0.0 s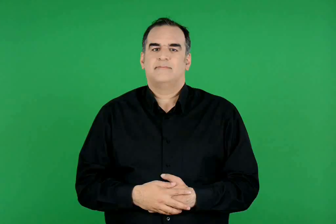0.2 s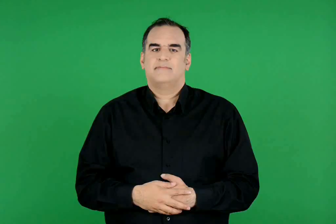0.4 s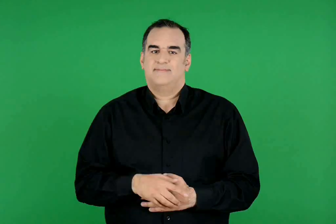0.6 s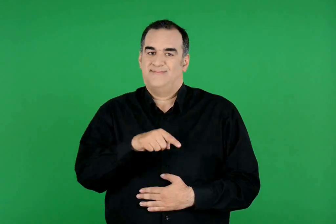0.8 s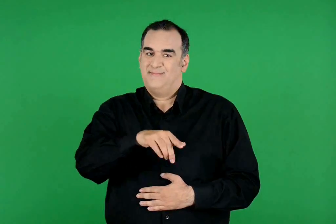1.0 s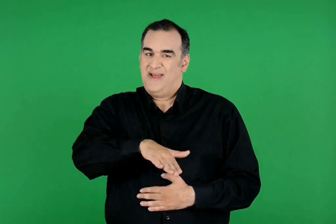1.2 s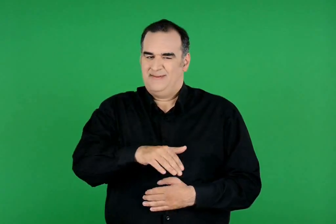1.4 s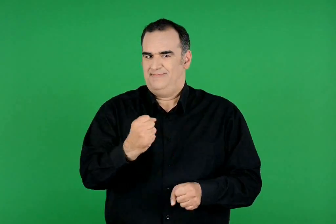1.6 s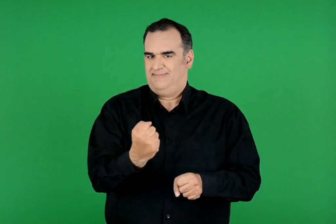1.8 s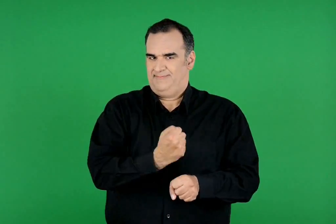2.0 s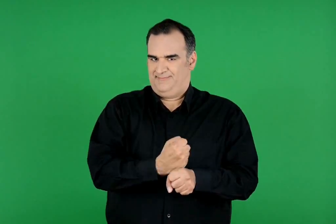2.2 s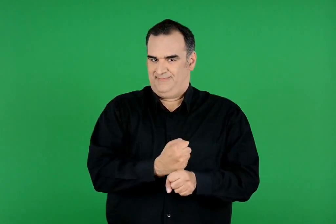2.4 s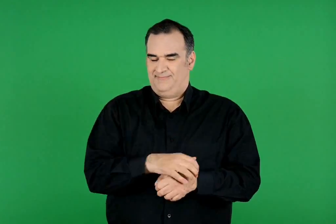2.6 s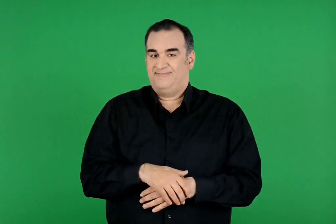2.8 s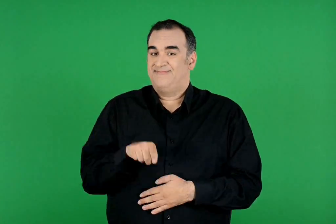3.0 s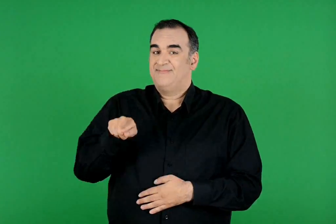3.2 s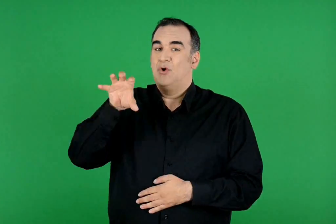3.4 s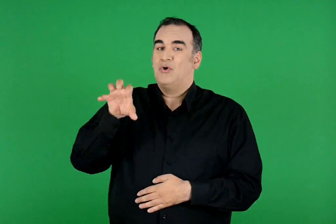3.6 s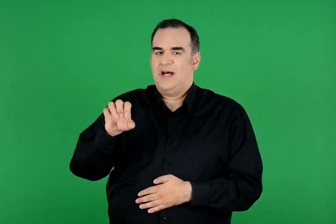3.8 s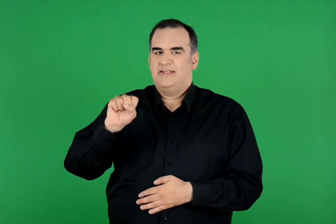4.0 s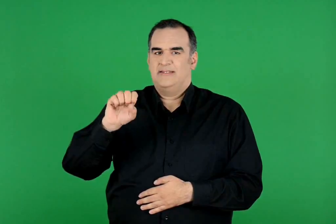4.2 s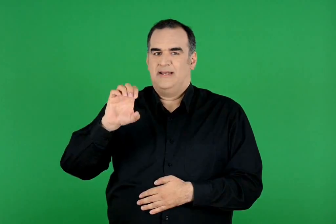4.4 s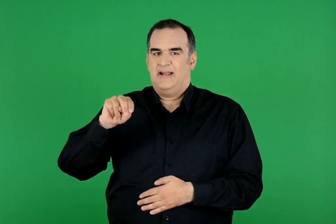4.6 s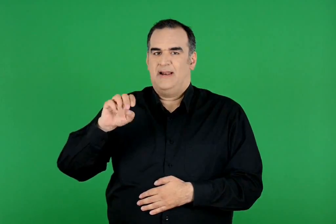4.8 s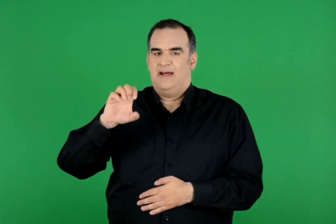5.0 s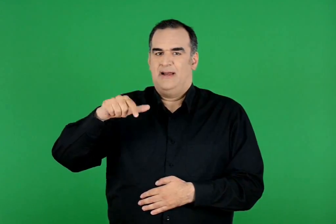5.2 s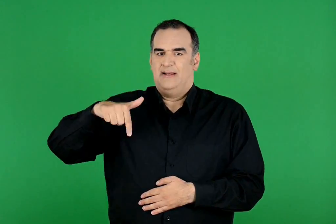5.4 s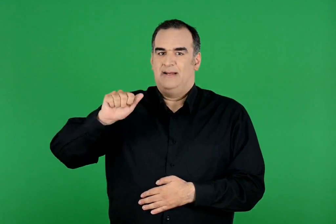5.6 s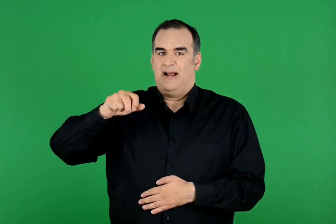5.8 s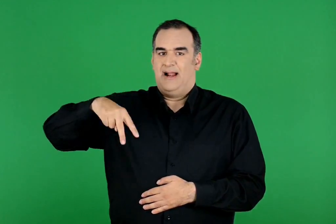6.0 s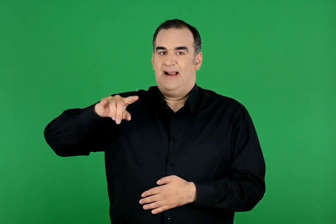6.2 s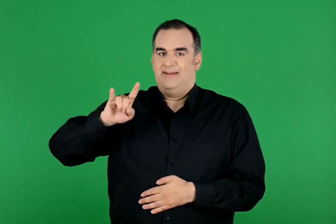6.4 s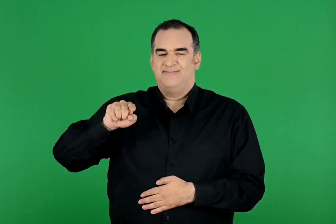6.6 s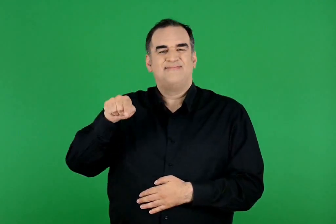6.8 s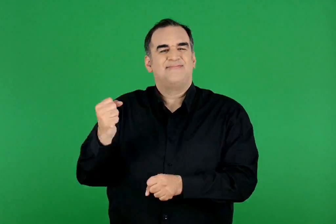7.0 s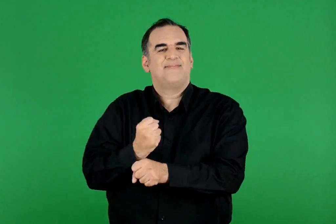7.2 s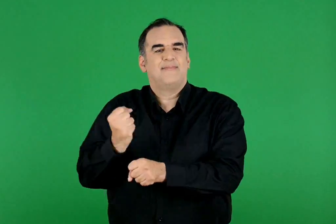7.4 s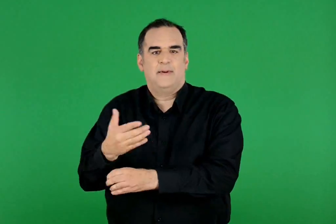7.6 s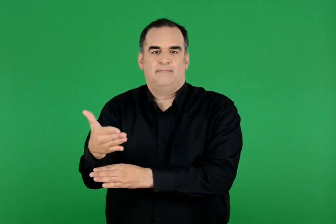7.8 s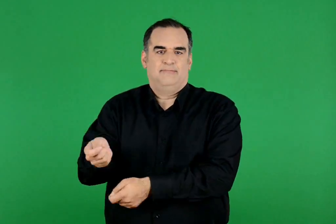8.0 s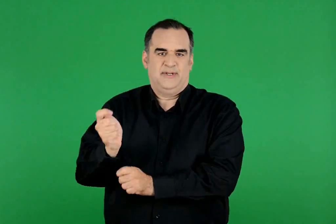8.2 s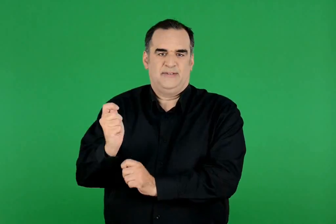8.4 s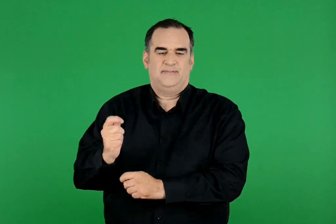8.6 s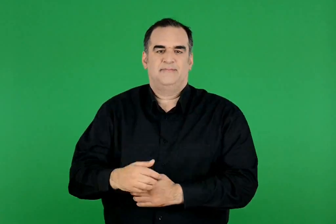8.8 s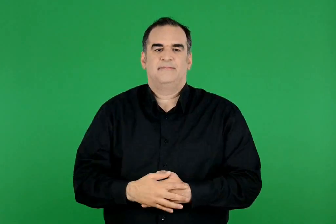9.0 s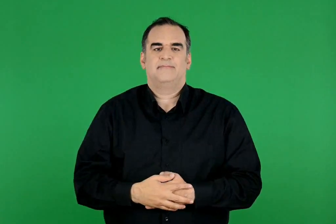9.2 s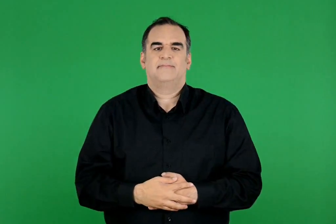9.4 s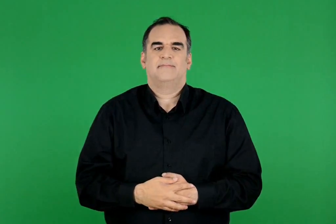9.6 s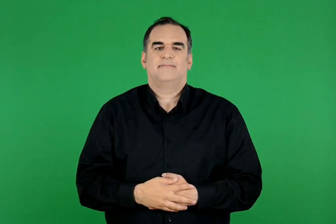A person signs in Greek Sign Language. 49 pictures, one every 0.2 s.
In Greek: παιδί που εργάζεται. είναι ψαράς στη σενεγάλη
